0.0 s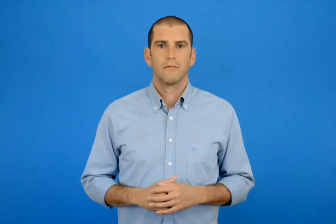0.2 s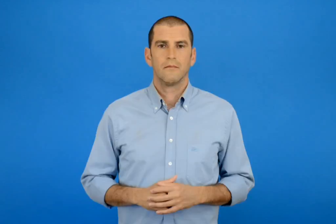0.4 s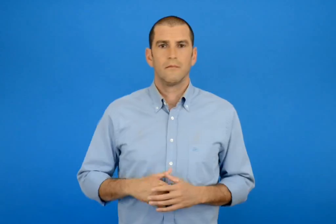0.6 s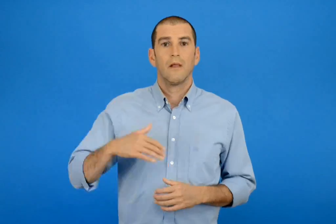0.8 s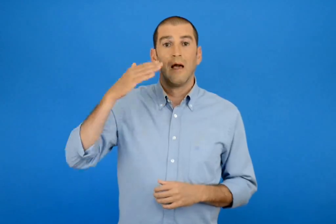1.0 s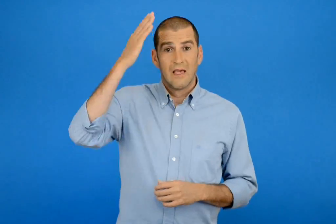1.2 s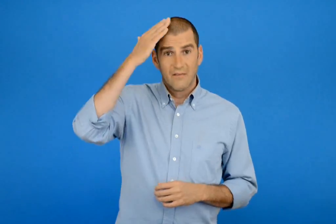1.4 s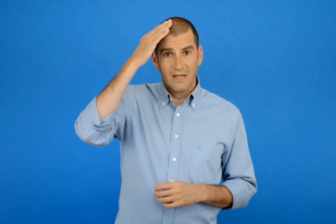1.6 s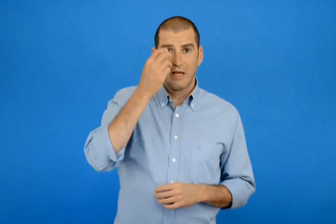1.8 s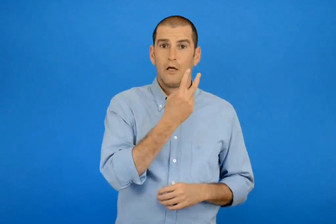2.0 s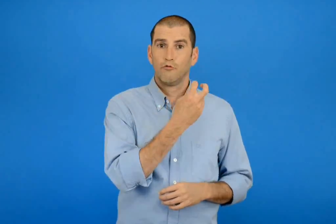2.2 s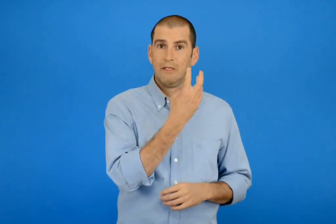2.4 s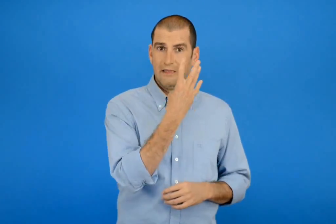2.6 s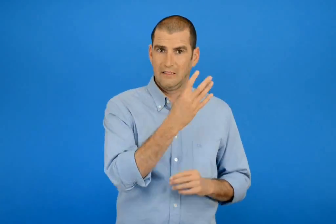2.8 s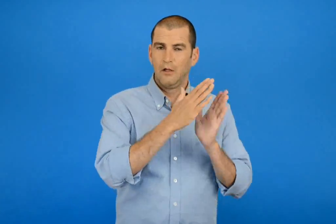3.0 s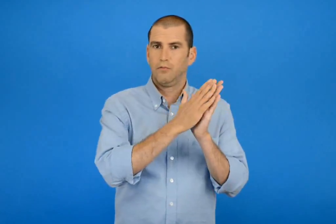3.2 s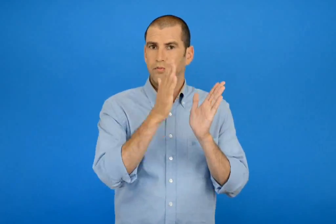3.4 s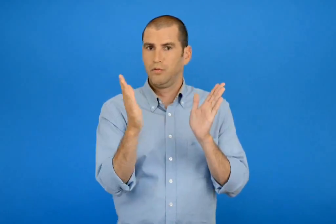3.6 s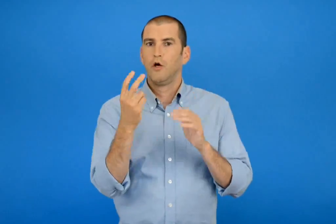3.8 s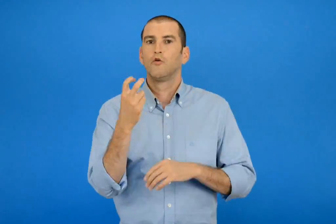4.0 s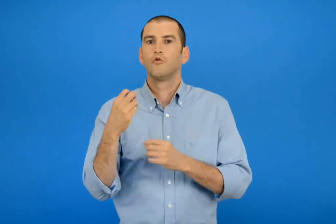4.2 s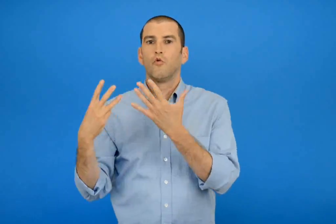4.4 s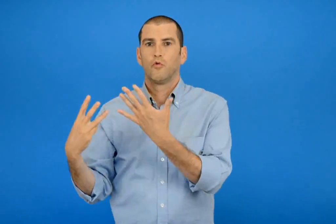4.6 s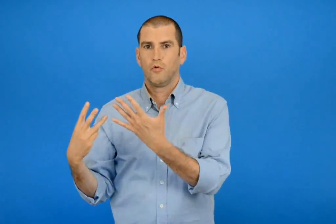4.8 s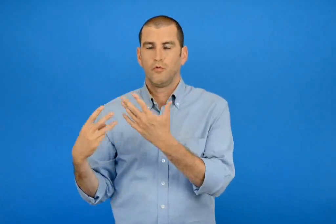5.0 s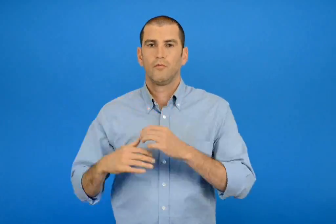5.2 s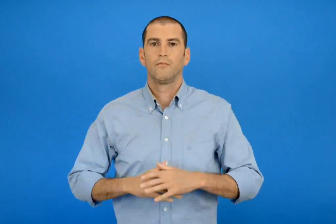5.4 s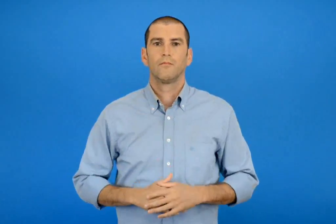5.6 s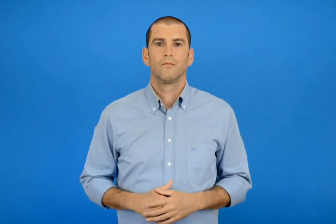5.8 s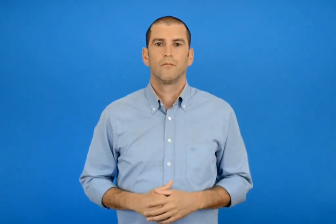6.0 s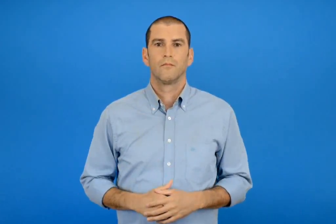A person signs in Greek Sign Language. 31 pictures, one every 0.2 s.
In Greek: κεφάλαια 24 - 28
